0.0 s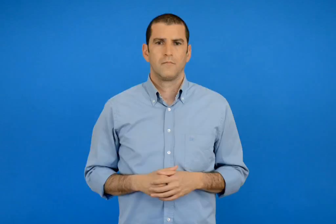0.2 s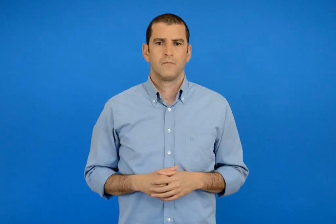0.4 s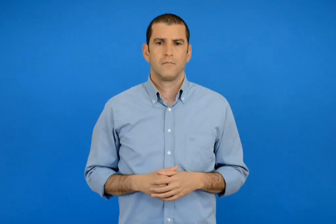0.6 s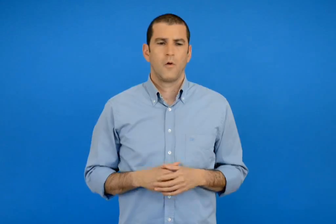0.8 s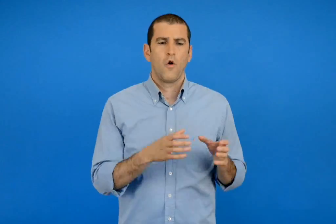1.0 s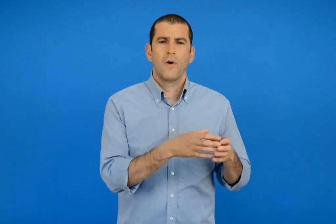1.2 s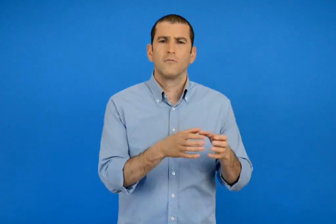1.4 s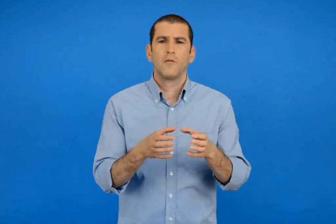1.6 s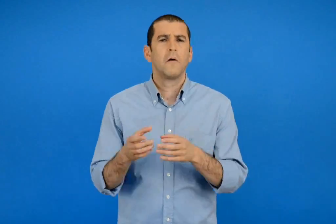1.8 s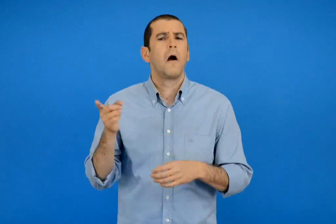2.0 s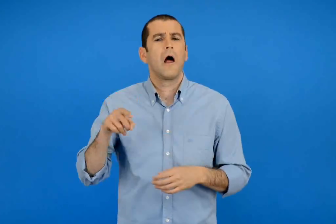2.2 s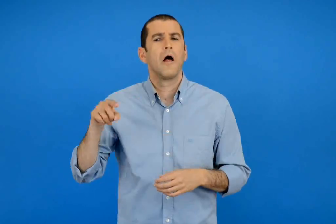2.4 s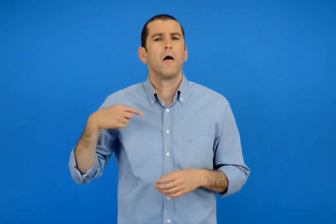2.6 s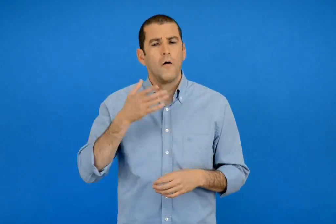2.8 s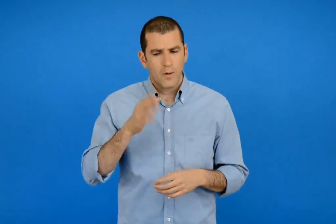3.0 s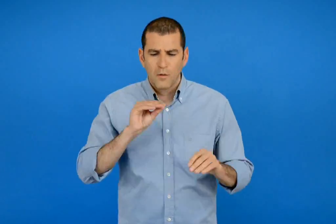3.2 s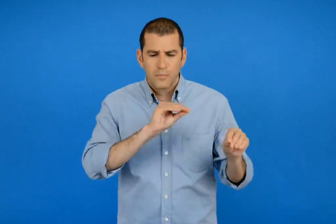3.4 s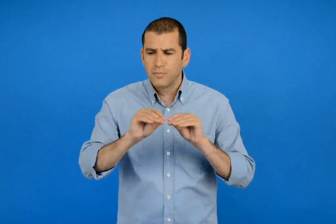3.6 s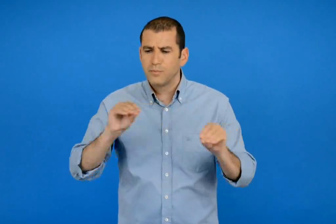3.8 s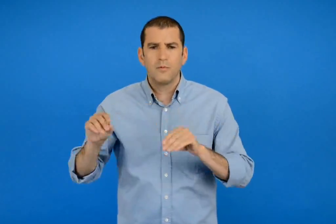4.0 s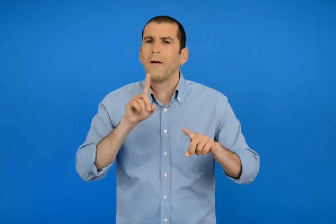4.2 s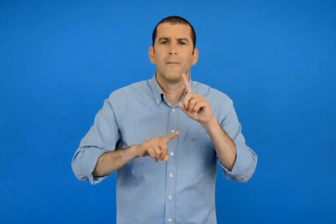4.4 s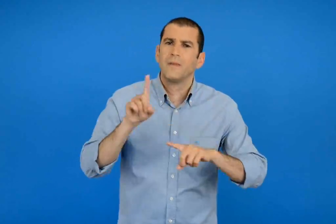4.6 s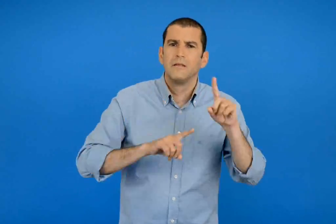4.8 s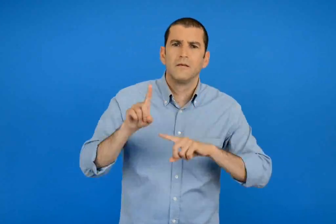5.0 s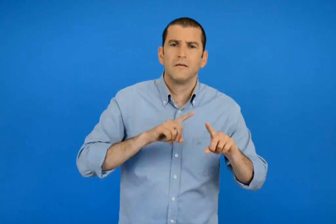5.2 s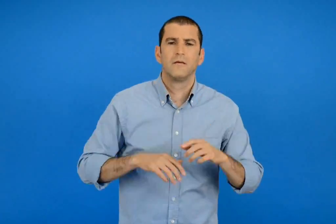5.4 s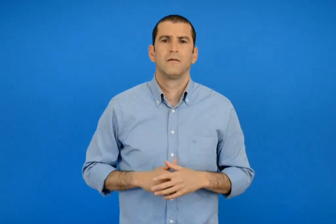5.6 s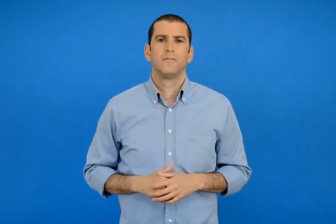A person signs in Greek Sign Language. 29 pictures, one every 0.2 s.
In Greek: ποιες άλλες ομάδες μπορούμε να σχηματίσουμε ;
